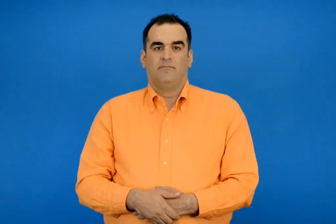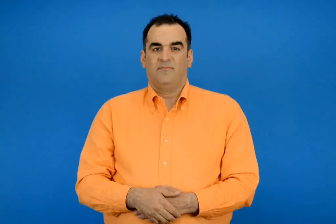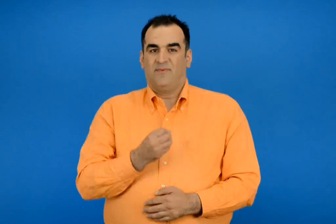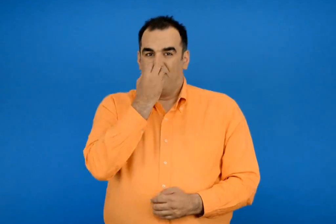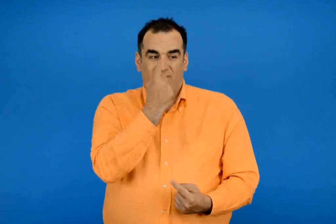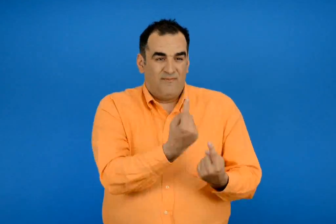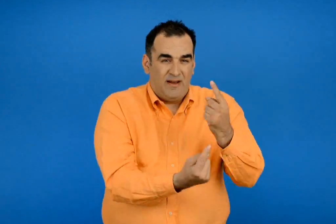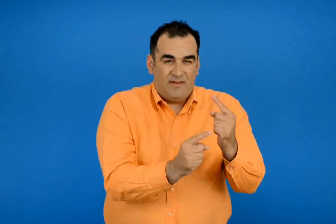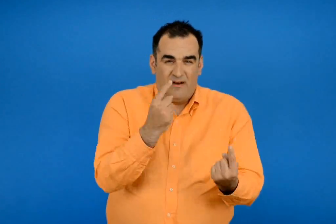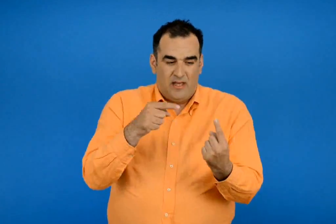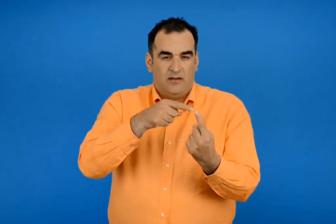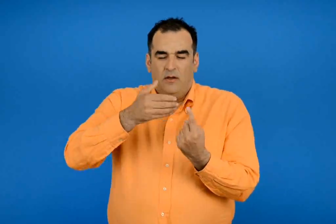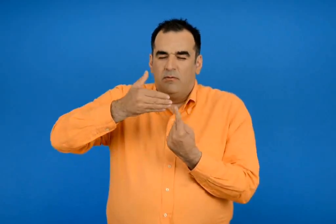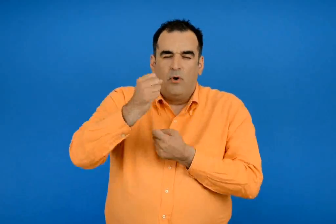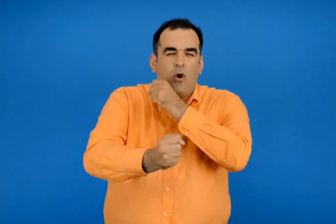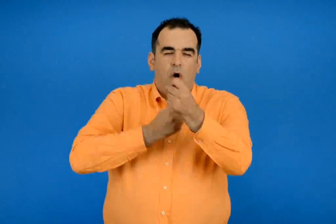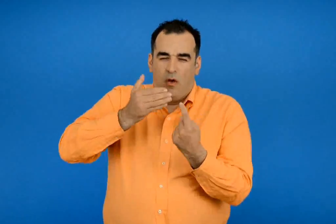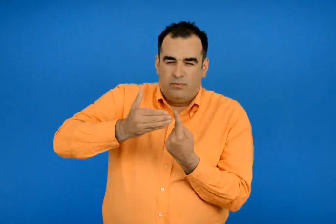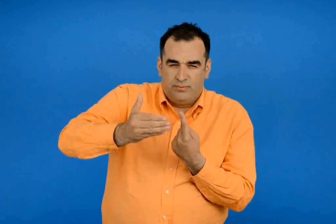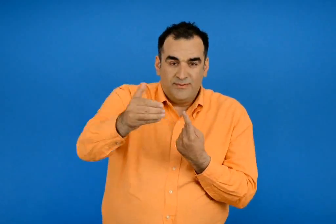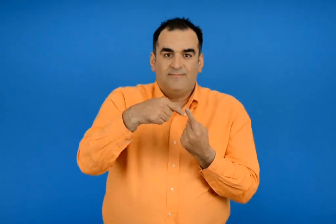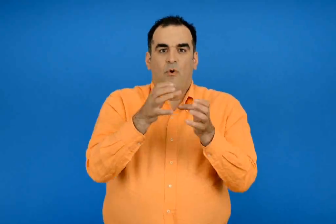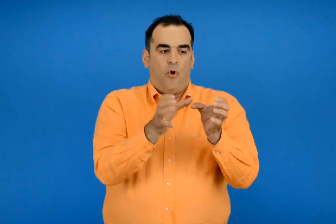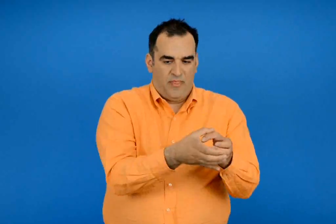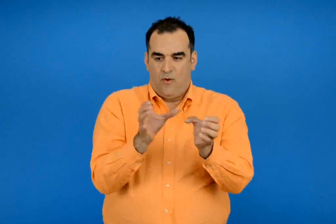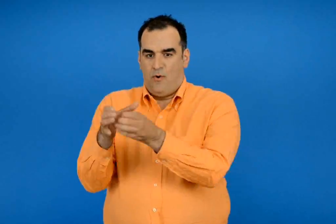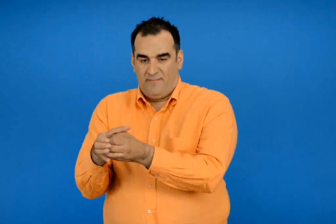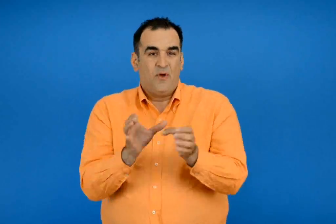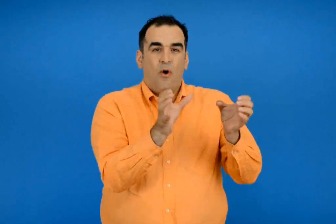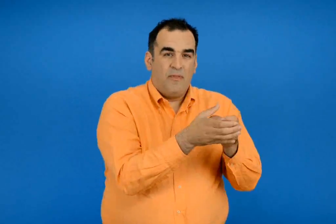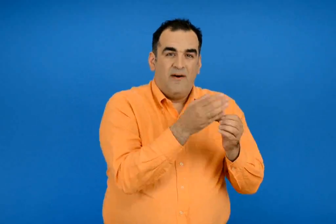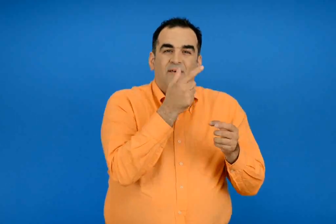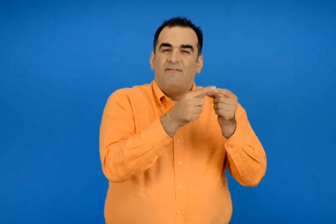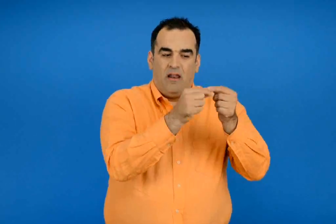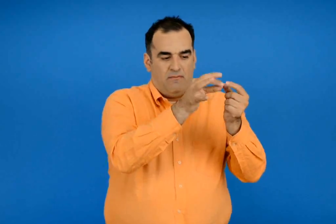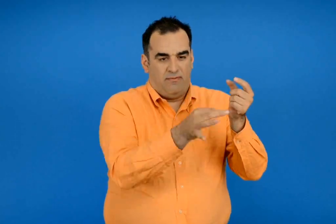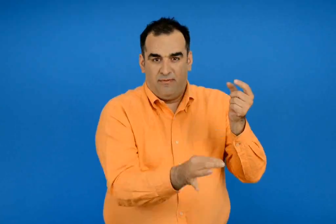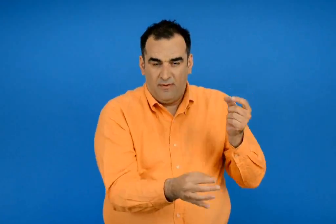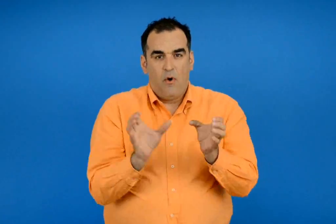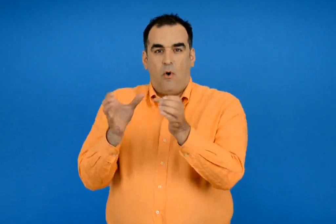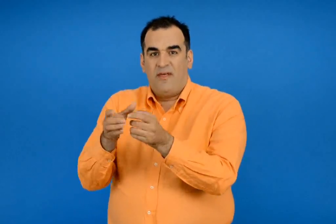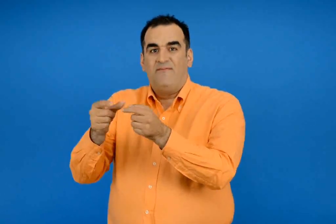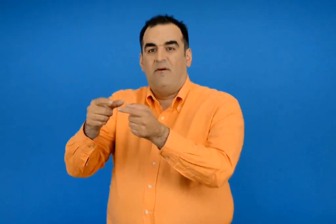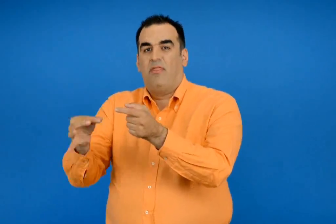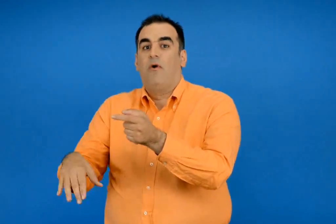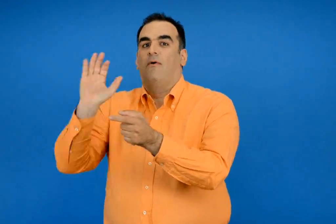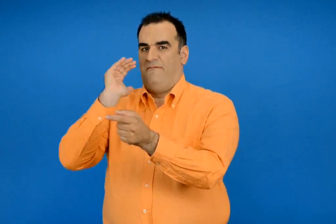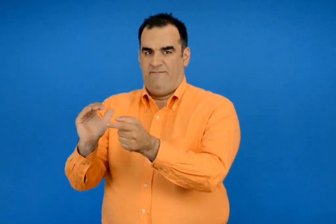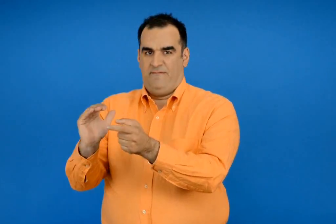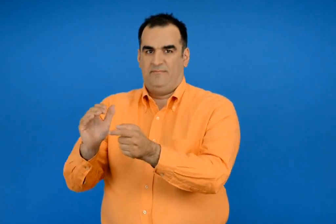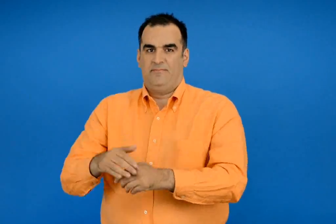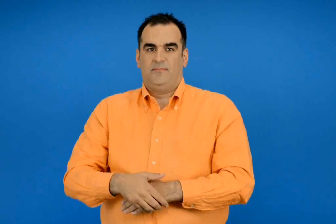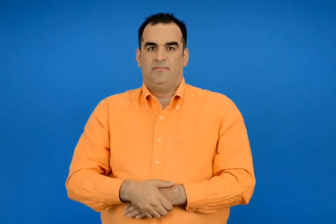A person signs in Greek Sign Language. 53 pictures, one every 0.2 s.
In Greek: τα φυτά που ζουν πολλά χρονιά χωρίζονται σε φυλλοβόλα και αειθαλή
